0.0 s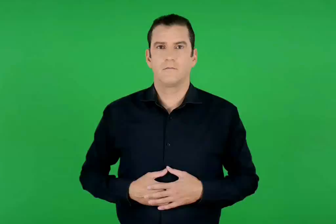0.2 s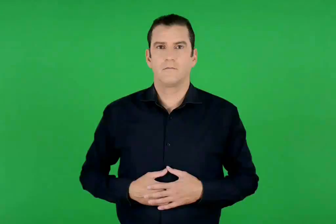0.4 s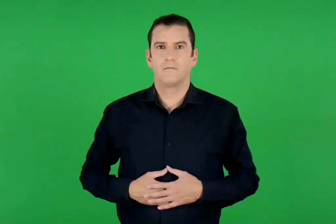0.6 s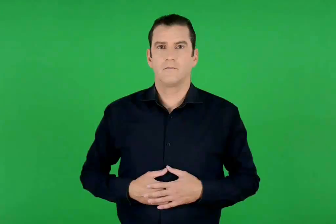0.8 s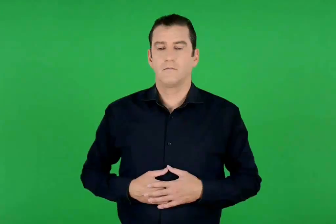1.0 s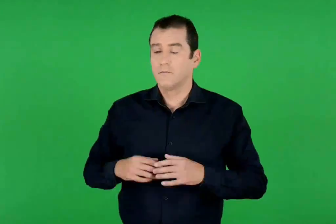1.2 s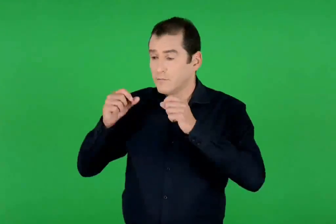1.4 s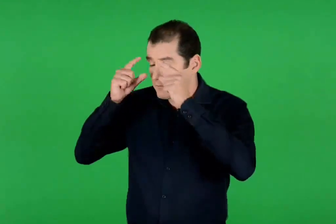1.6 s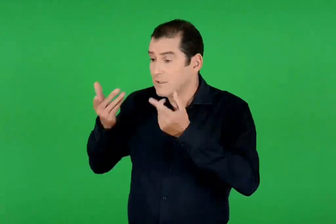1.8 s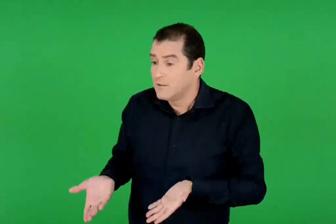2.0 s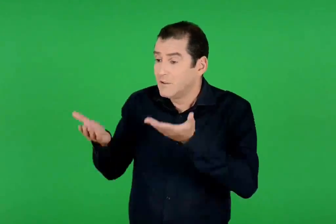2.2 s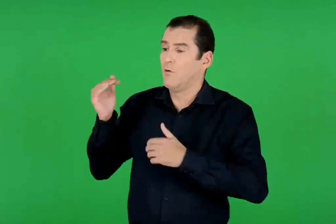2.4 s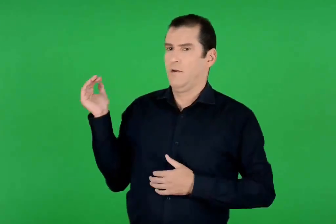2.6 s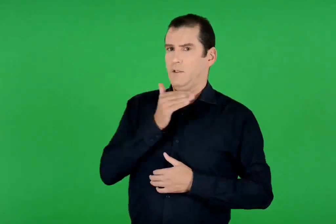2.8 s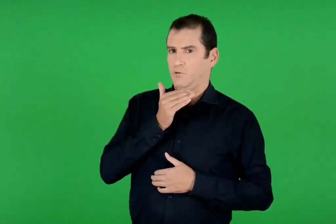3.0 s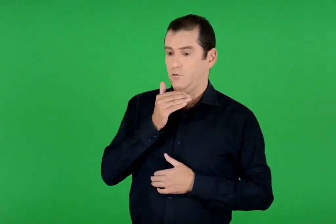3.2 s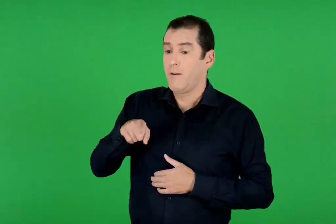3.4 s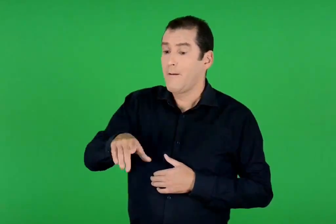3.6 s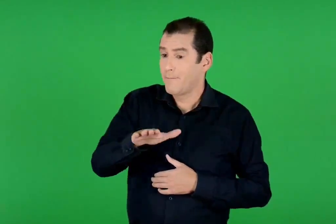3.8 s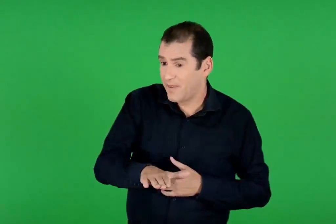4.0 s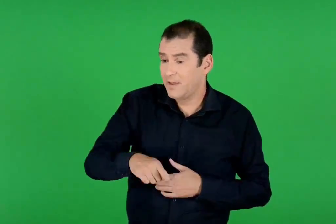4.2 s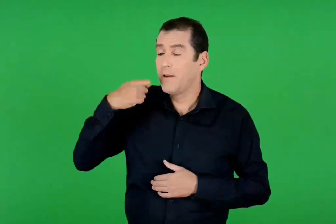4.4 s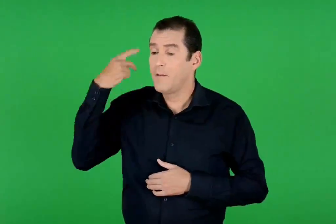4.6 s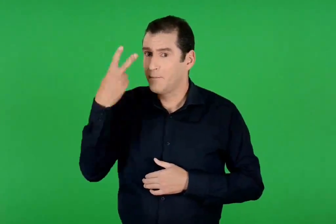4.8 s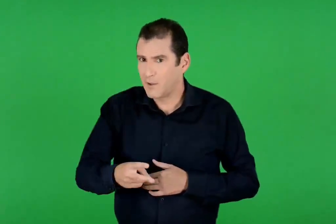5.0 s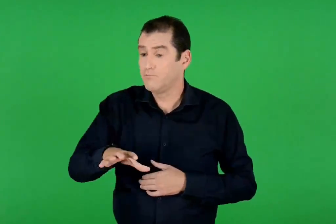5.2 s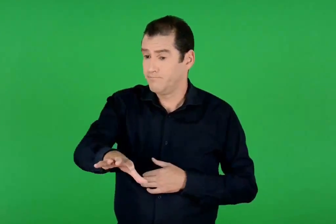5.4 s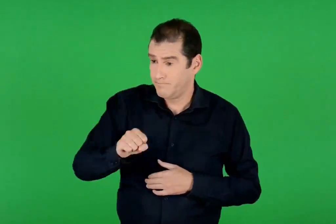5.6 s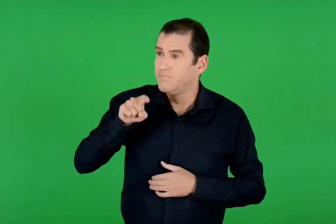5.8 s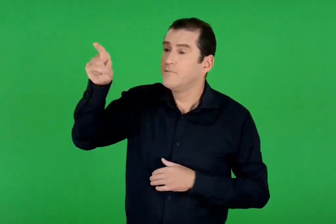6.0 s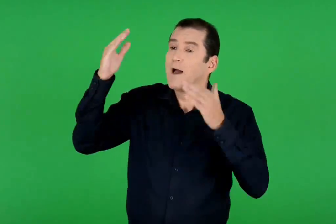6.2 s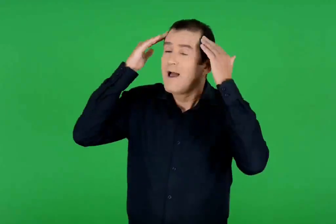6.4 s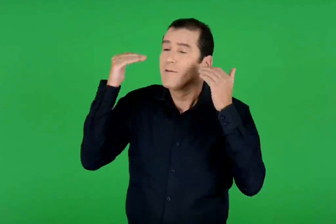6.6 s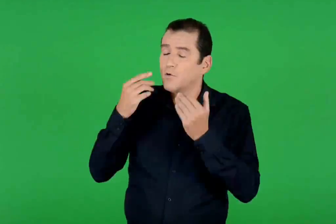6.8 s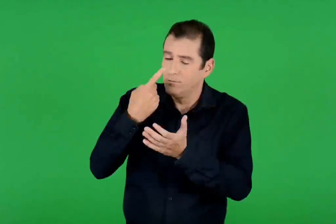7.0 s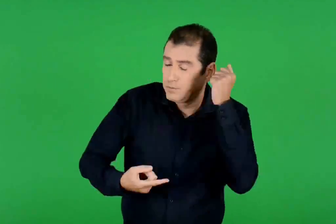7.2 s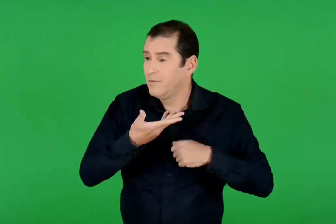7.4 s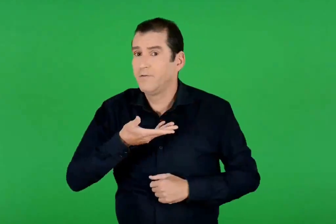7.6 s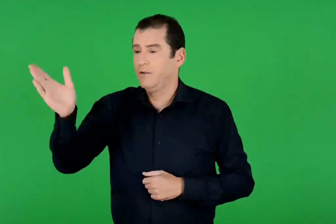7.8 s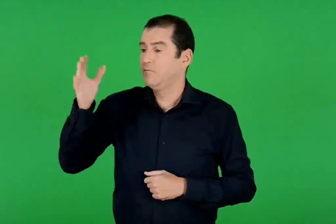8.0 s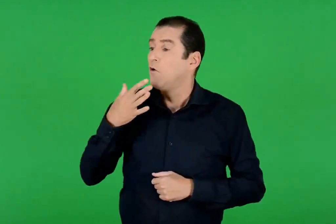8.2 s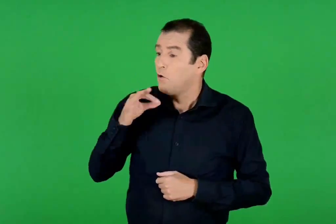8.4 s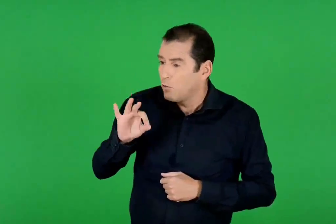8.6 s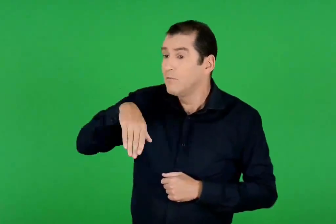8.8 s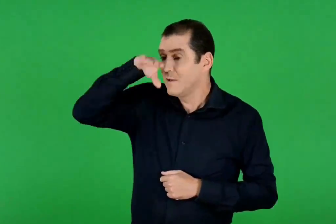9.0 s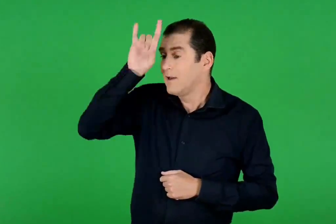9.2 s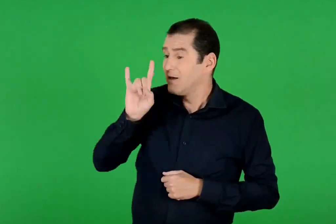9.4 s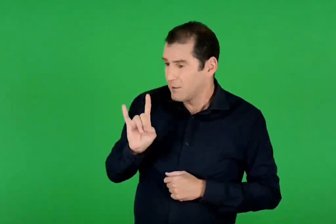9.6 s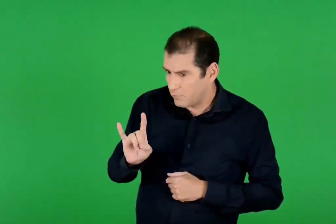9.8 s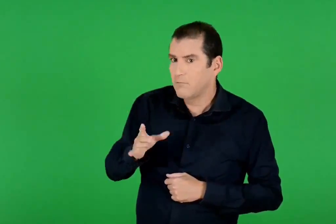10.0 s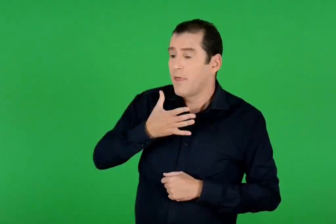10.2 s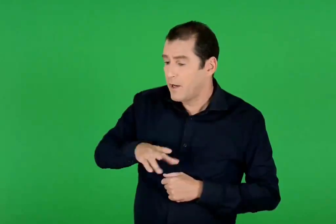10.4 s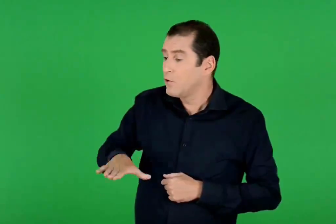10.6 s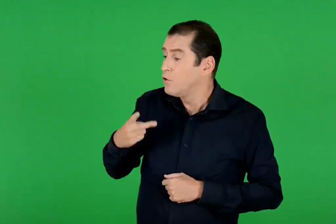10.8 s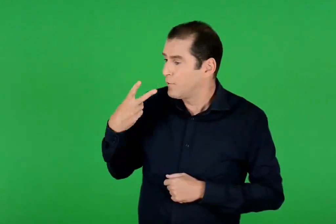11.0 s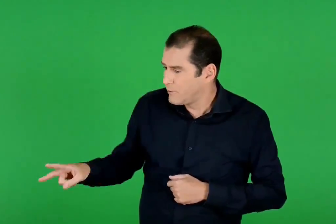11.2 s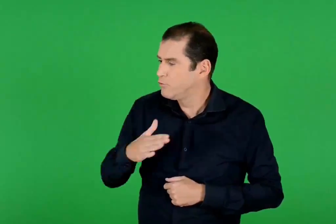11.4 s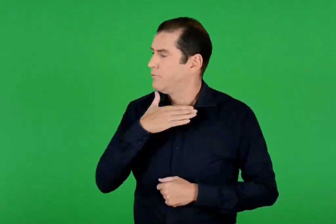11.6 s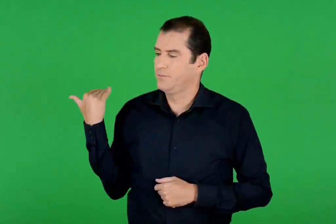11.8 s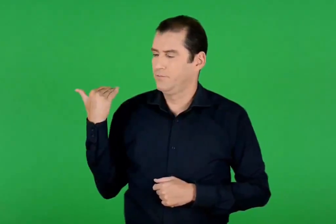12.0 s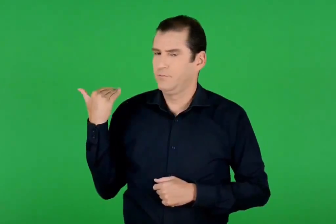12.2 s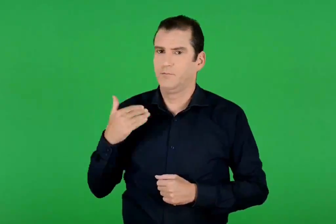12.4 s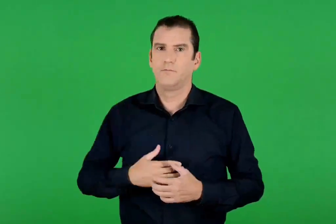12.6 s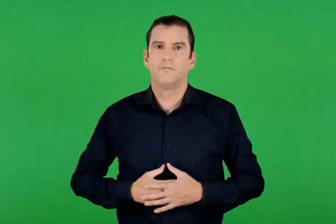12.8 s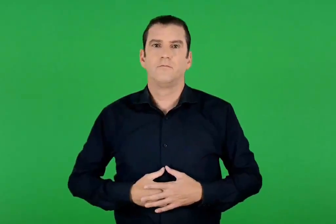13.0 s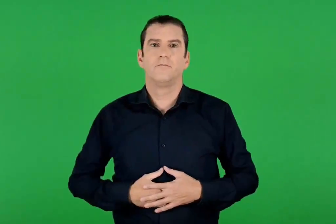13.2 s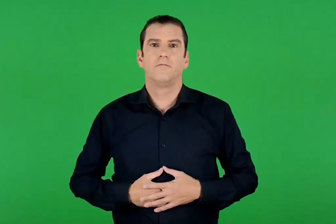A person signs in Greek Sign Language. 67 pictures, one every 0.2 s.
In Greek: σήκω αμέσως , πάρε το παιδί και τη μητέρα του και φύγε στην αίγυπτο. γιατί ο ηρώδης θέλει να σκοτώσει το παιδί
